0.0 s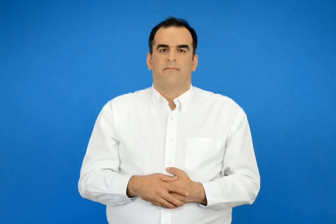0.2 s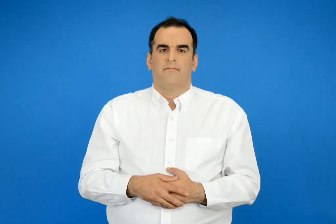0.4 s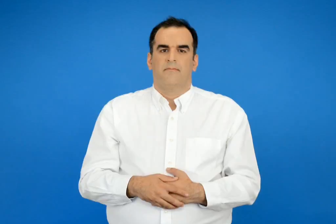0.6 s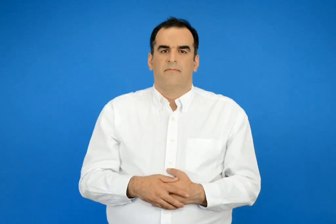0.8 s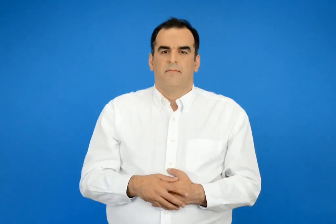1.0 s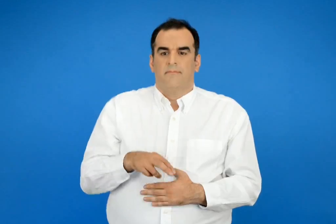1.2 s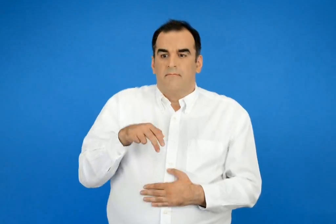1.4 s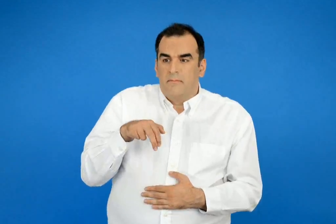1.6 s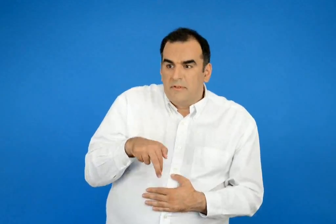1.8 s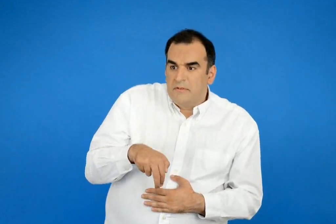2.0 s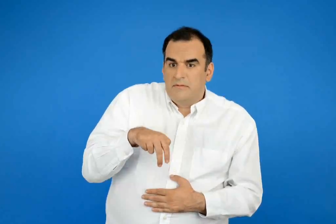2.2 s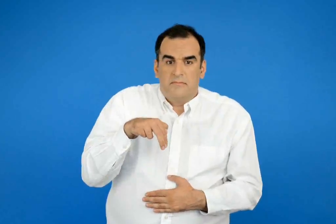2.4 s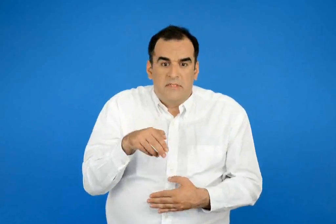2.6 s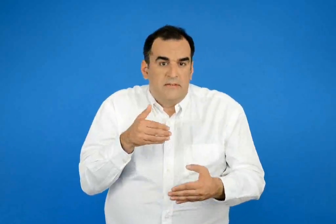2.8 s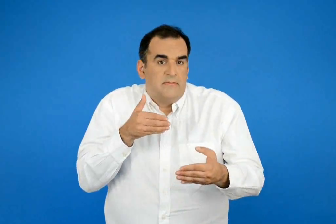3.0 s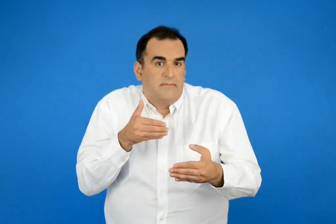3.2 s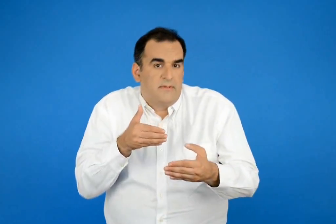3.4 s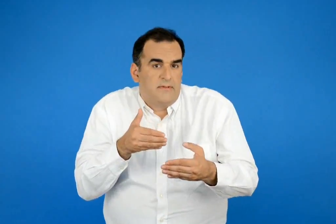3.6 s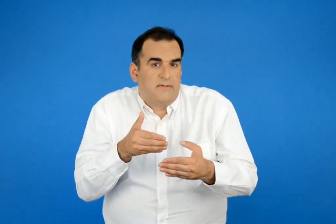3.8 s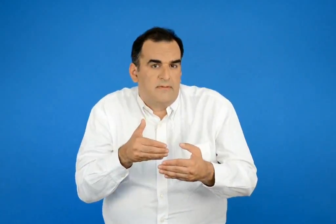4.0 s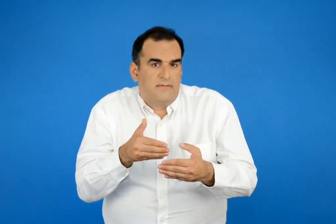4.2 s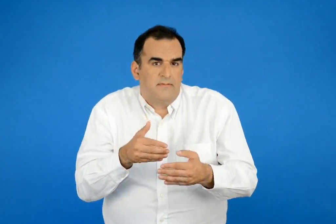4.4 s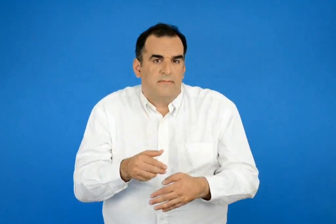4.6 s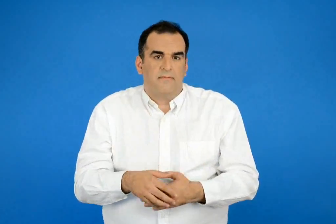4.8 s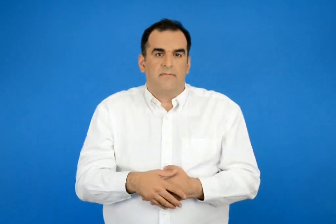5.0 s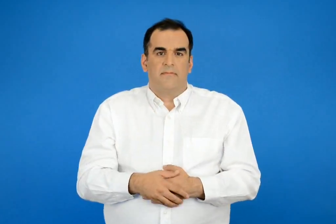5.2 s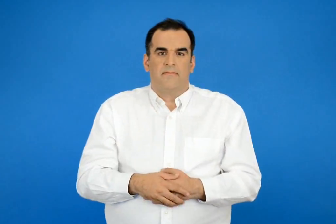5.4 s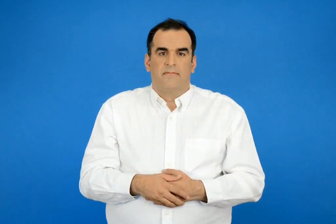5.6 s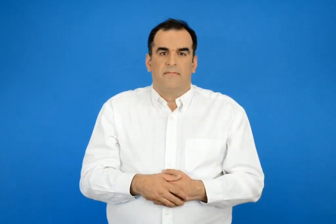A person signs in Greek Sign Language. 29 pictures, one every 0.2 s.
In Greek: πλησίασε και
